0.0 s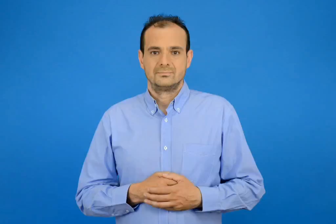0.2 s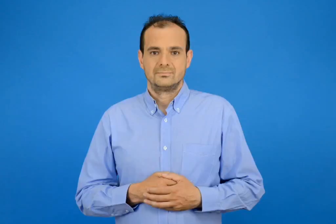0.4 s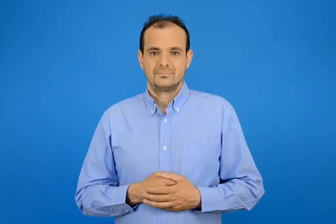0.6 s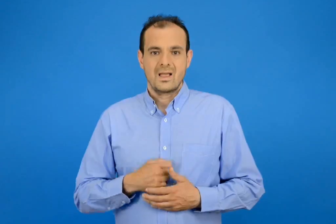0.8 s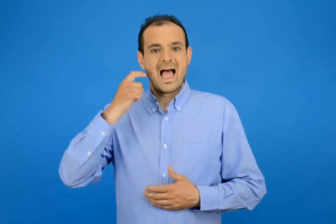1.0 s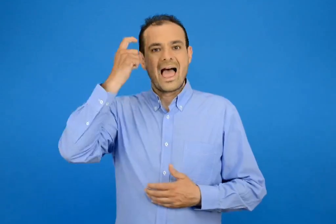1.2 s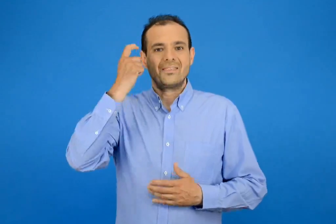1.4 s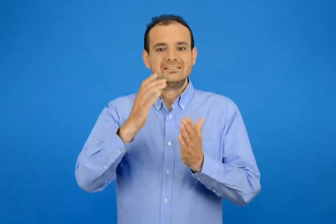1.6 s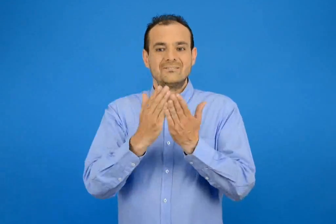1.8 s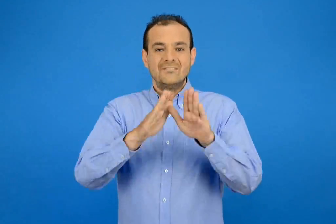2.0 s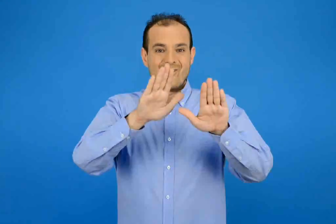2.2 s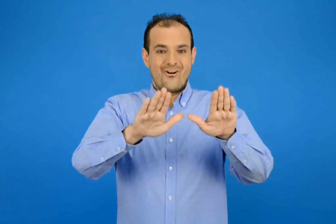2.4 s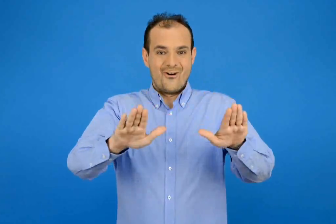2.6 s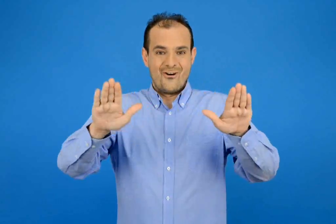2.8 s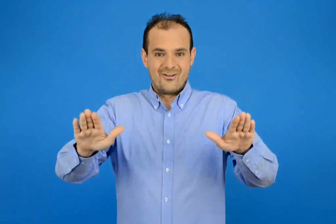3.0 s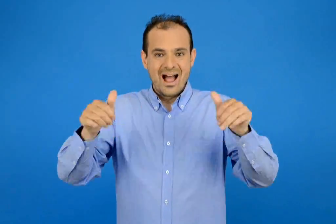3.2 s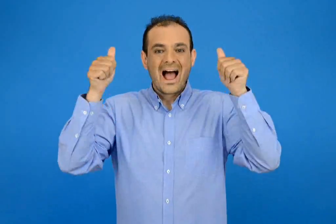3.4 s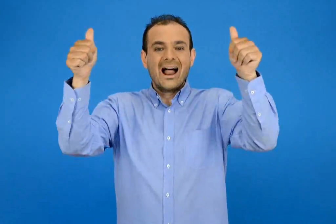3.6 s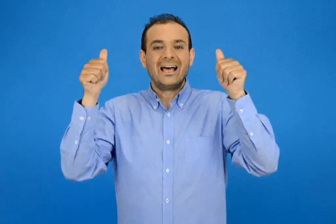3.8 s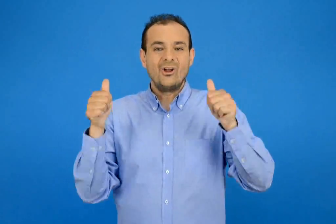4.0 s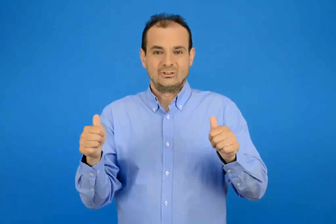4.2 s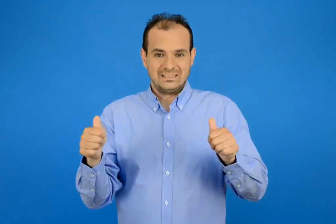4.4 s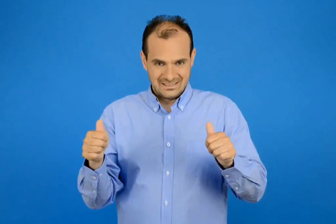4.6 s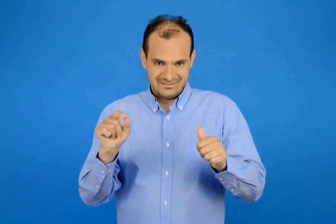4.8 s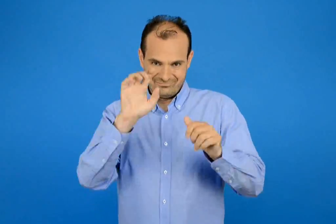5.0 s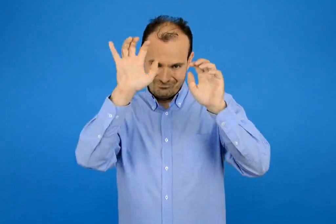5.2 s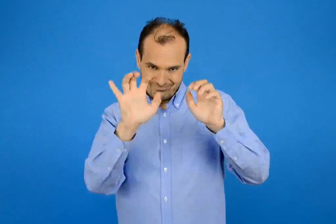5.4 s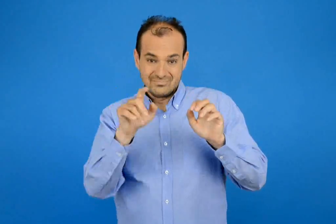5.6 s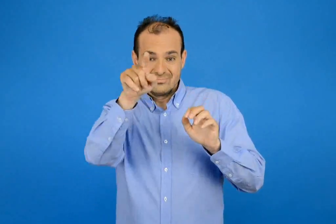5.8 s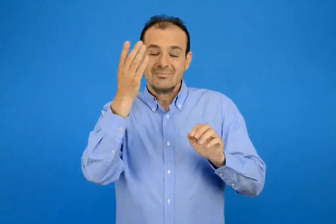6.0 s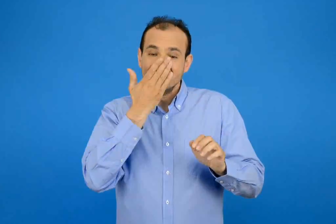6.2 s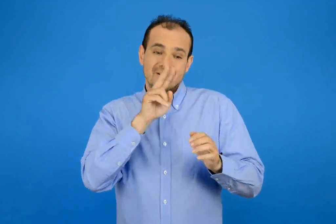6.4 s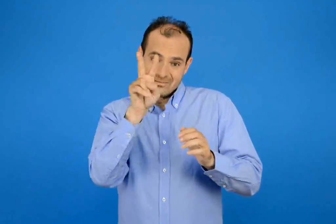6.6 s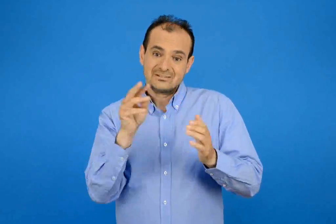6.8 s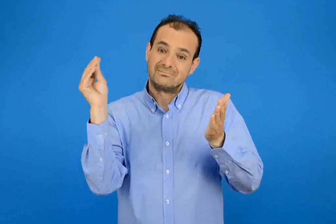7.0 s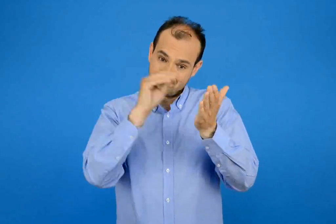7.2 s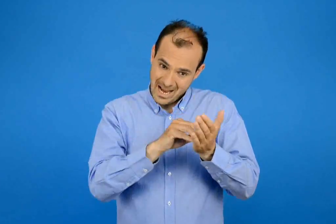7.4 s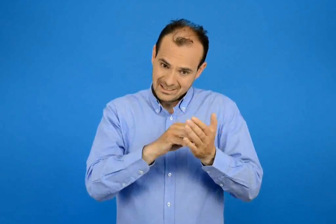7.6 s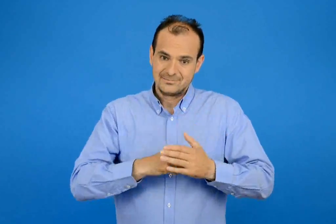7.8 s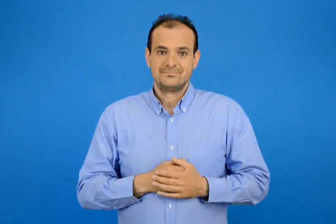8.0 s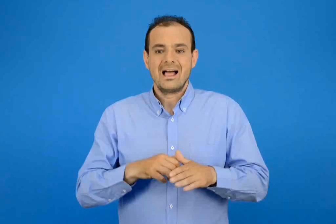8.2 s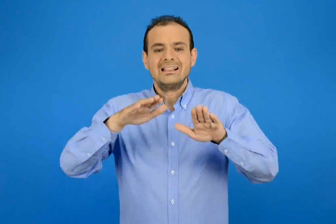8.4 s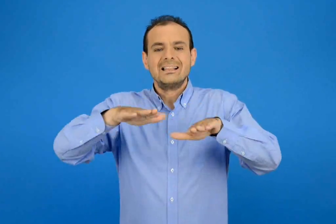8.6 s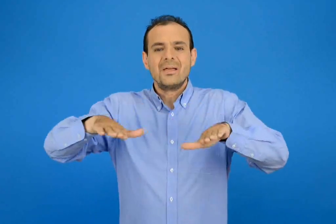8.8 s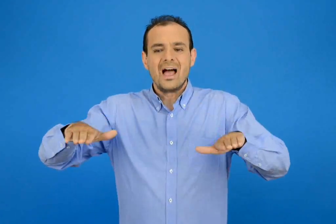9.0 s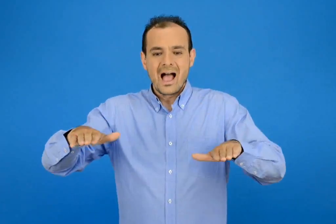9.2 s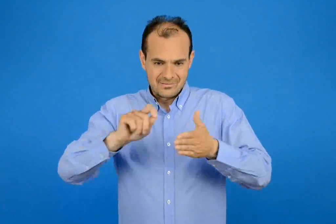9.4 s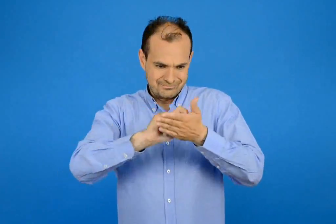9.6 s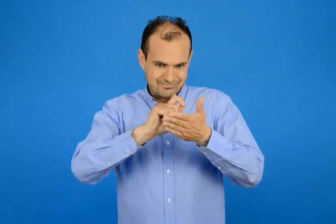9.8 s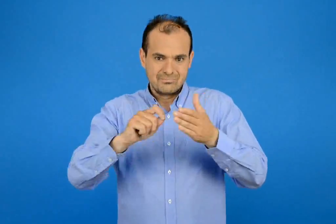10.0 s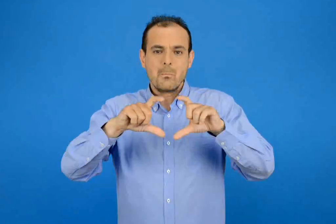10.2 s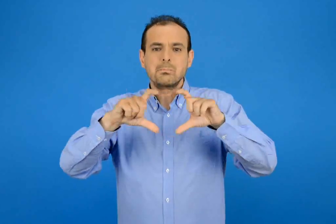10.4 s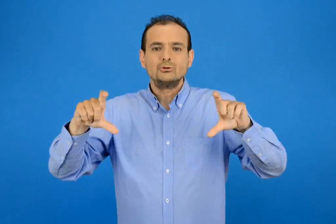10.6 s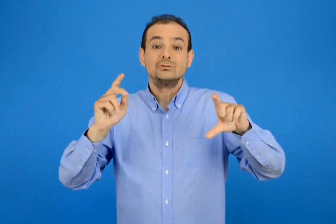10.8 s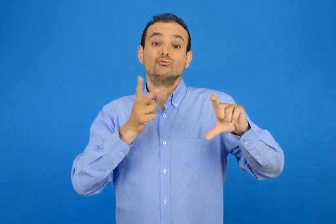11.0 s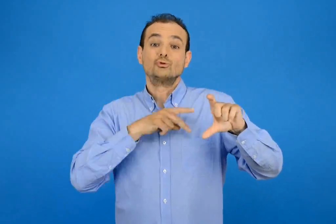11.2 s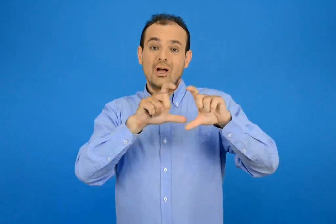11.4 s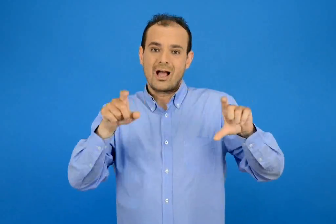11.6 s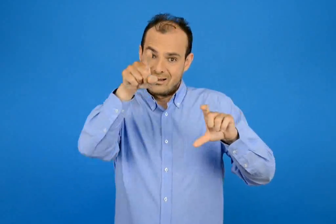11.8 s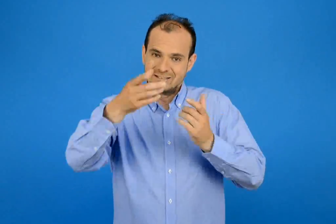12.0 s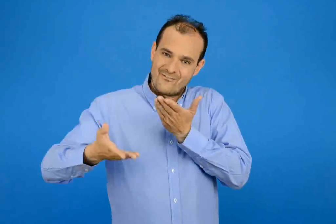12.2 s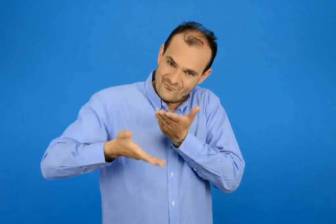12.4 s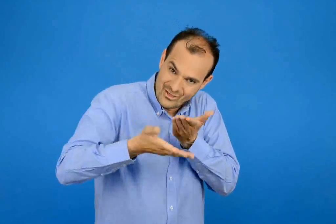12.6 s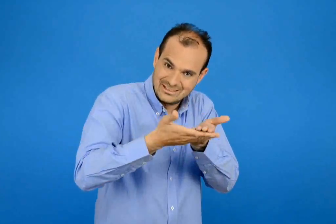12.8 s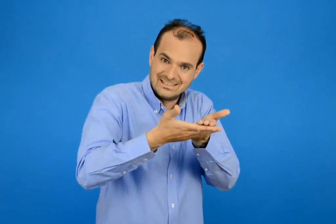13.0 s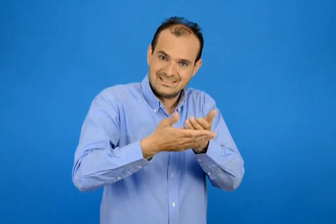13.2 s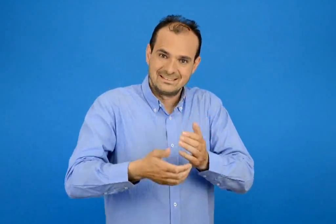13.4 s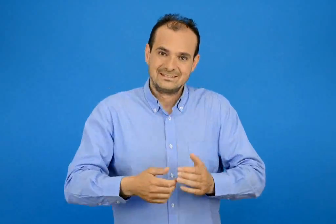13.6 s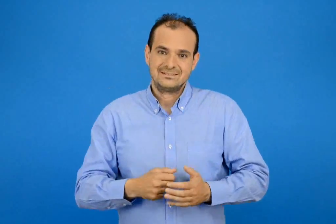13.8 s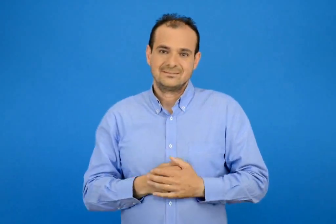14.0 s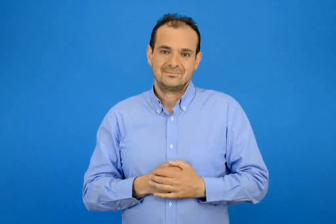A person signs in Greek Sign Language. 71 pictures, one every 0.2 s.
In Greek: διάβασε ξανά την ανακοίνωση για την έκθεση βιβλίου βοήθησε τα παιδιά να γράψουν σωστά την πρόσκληση
